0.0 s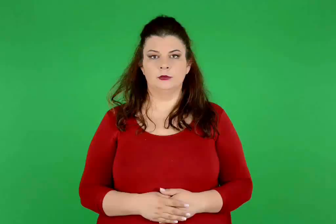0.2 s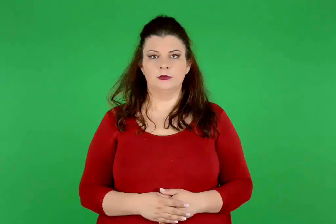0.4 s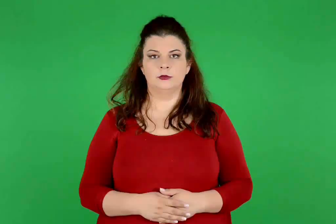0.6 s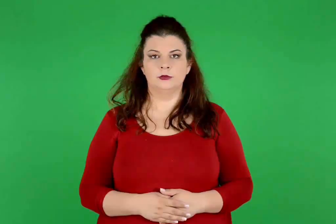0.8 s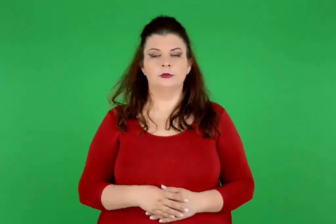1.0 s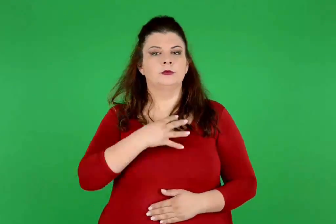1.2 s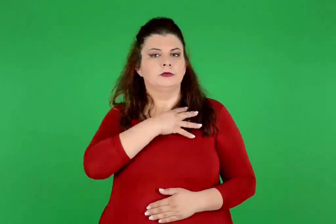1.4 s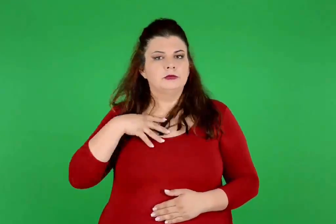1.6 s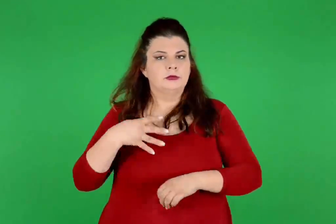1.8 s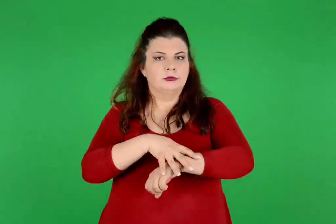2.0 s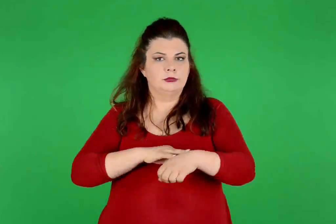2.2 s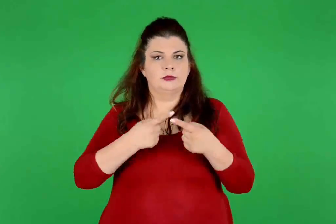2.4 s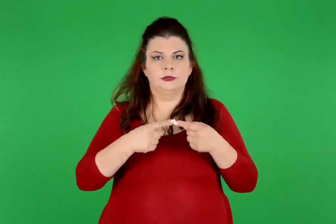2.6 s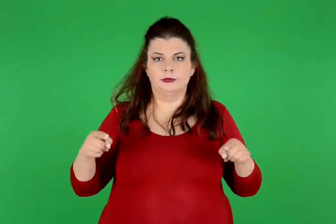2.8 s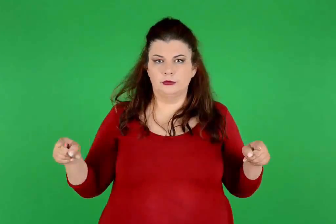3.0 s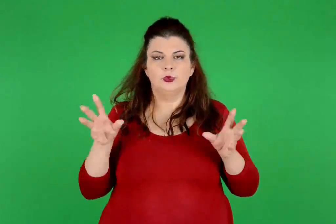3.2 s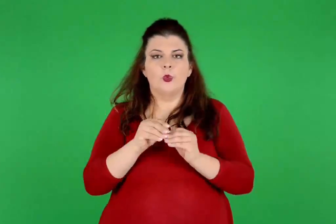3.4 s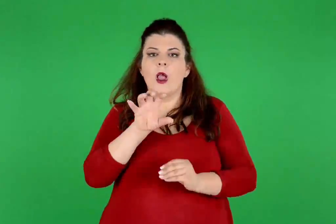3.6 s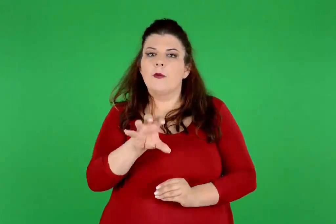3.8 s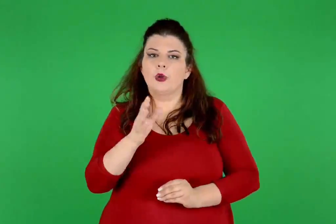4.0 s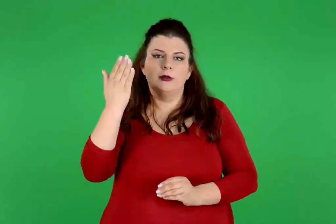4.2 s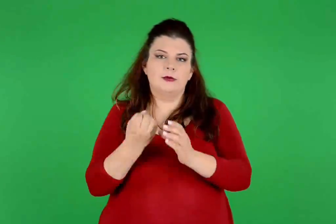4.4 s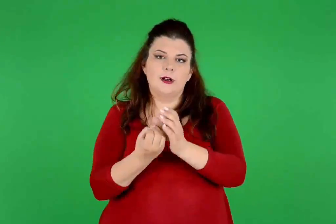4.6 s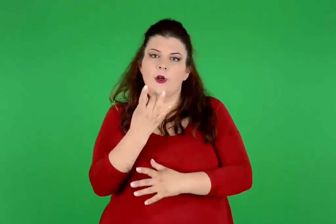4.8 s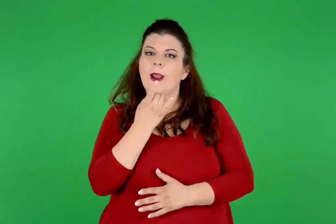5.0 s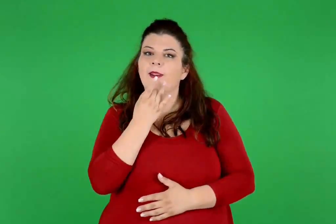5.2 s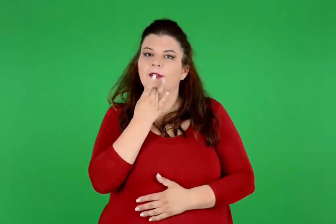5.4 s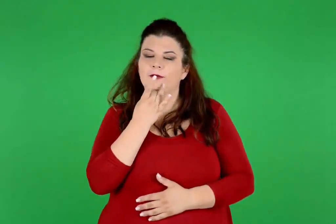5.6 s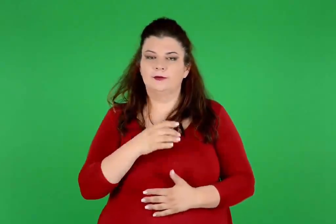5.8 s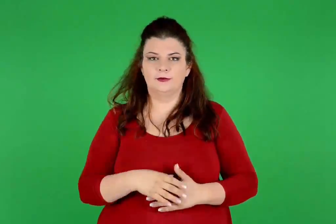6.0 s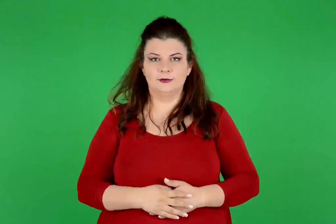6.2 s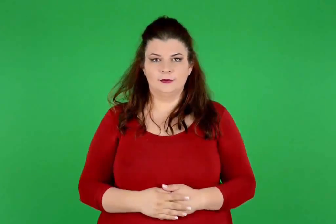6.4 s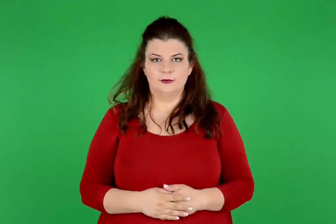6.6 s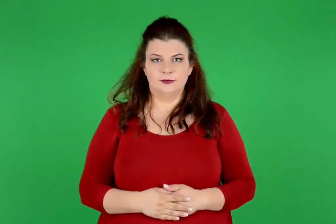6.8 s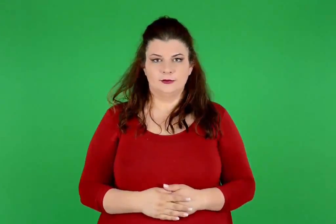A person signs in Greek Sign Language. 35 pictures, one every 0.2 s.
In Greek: κοσμήματα της νεολιθικής εποχής
